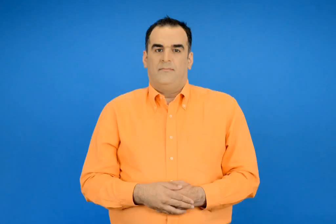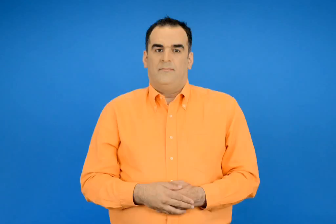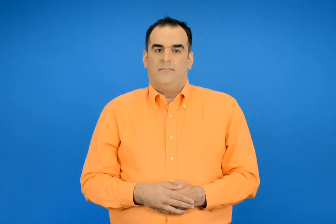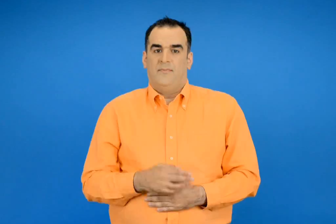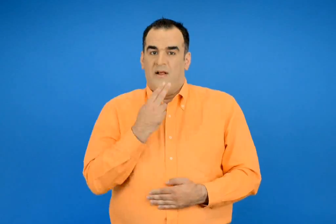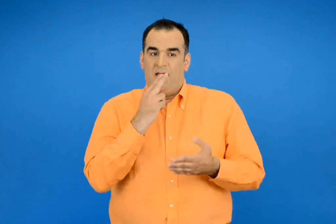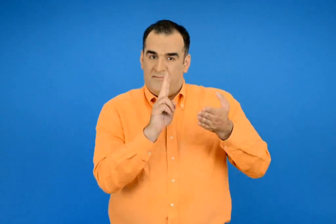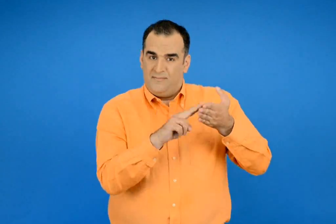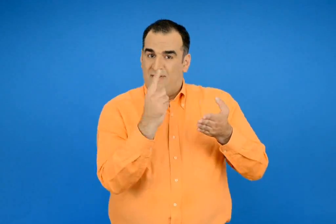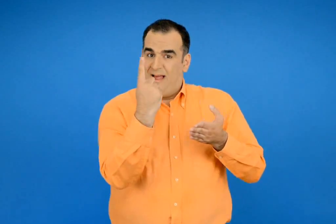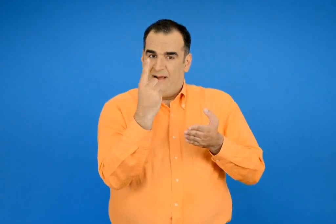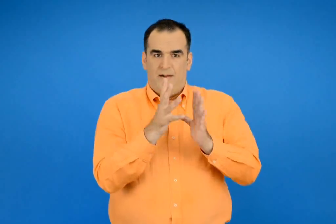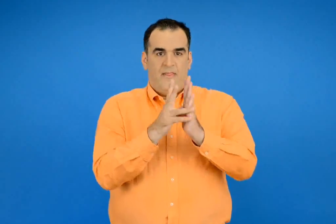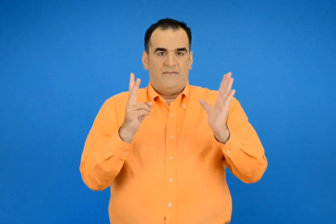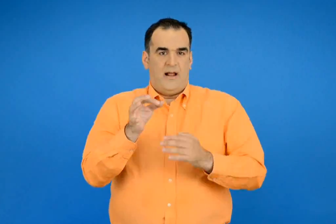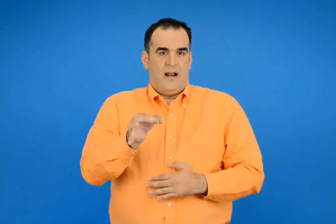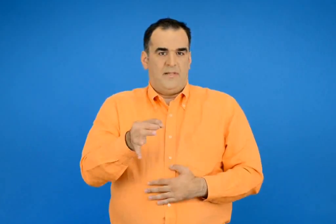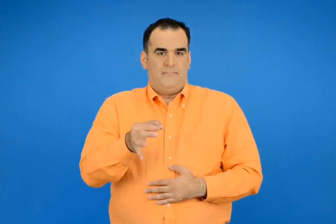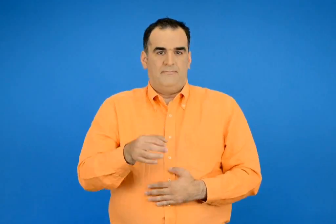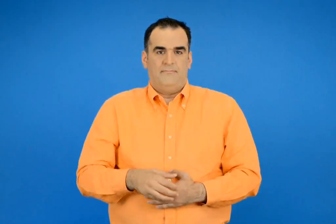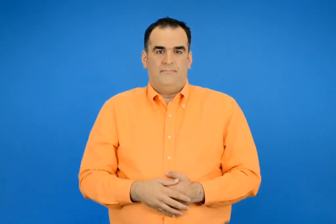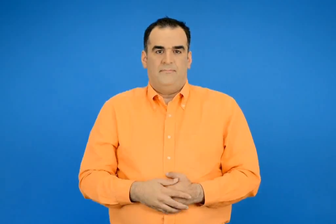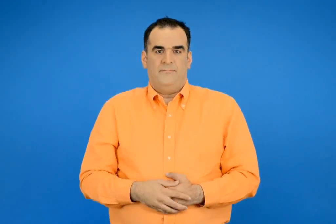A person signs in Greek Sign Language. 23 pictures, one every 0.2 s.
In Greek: 17 λεπτό το κάθε γραμματόσημο
